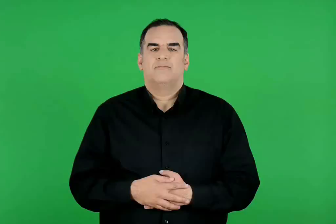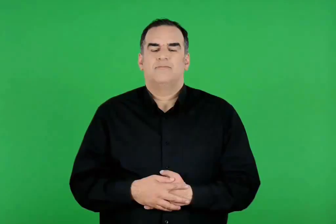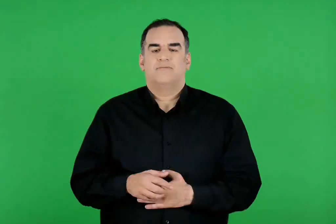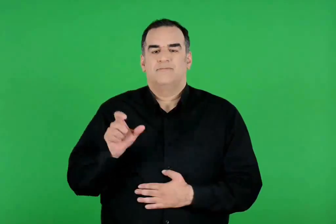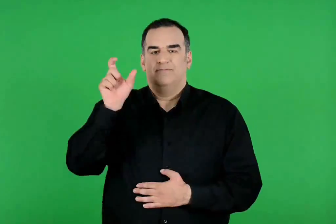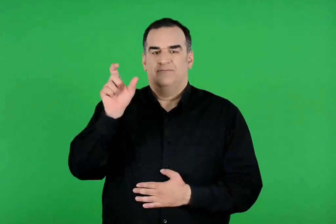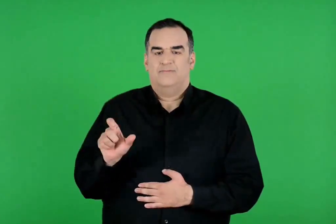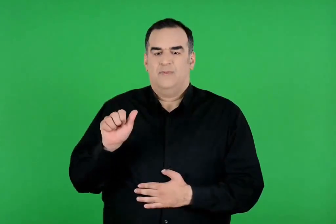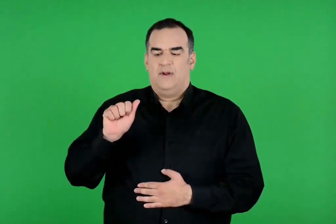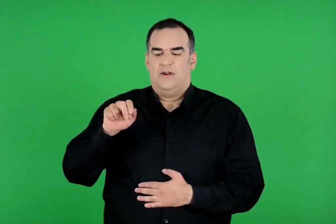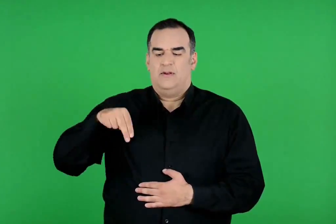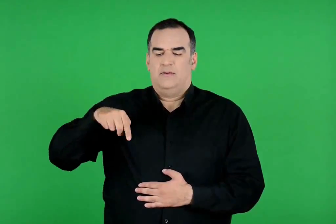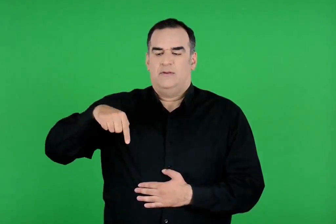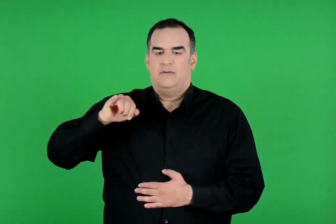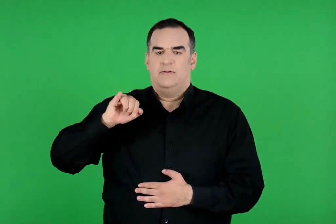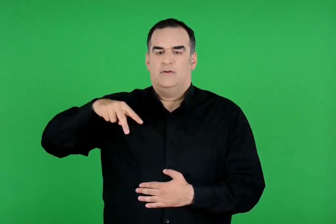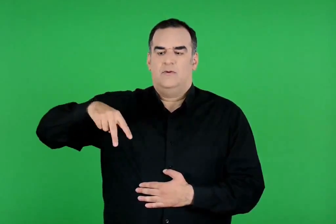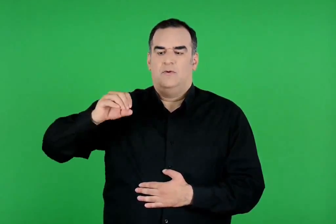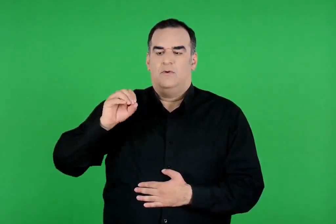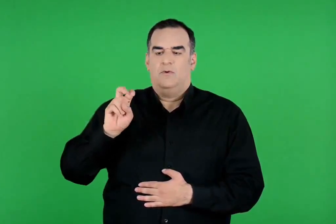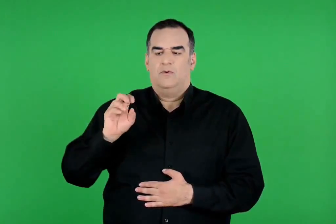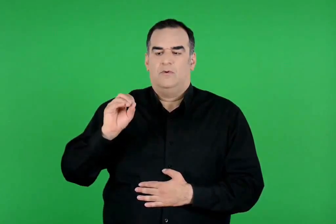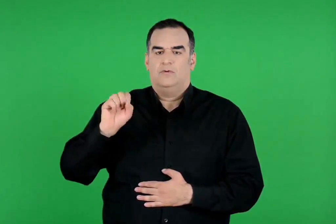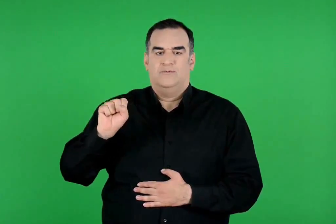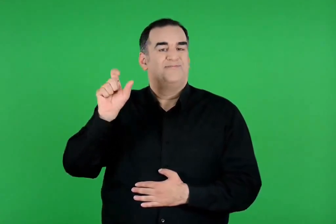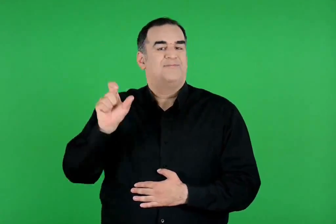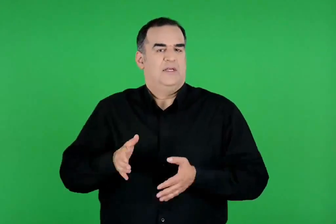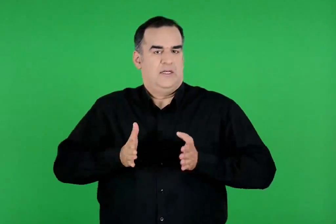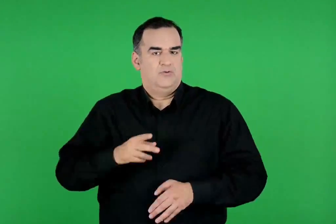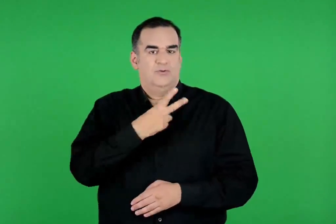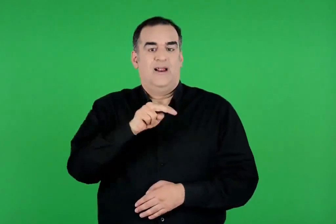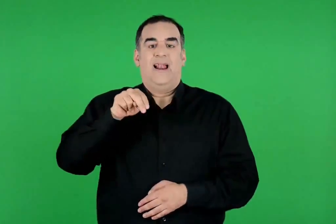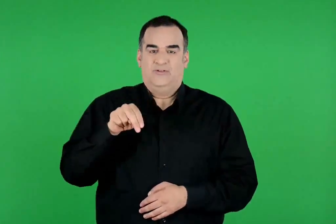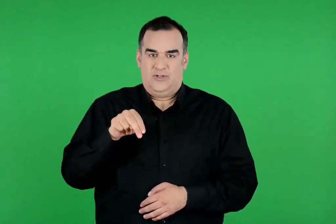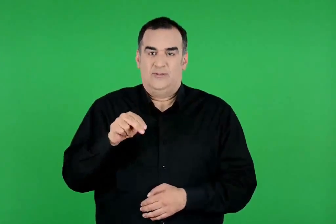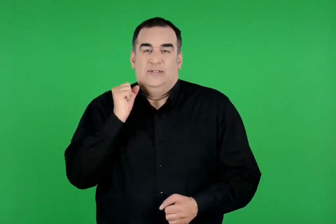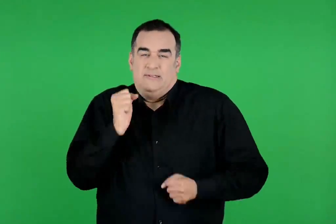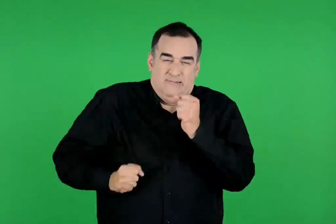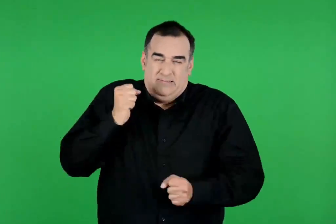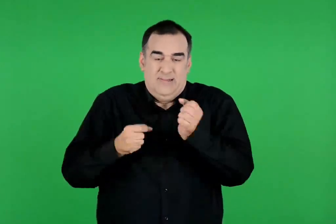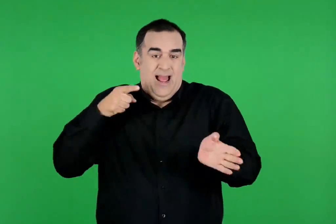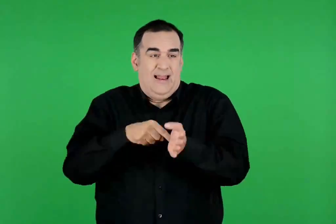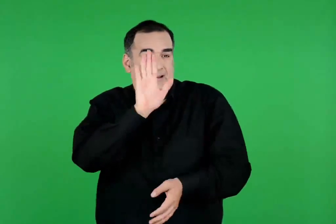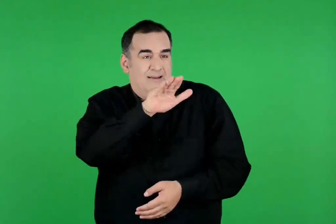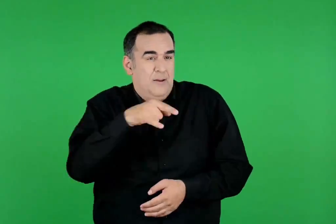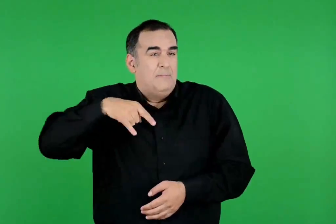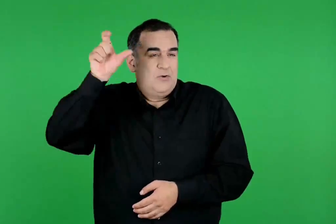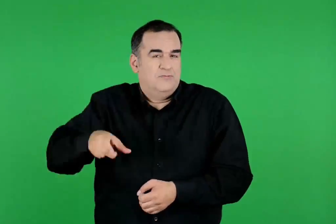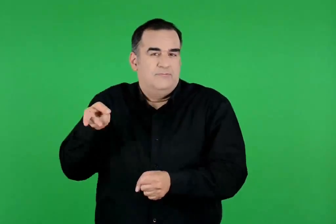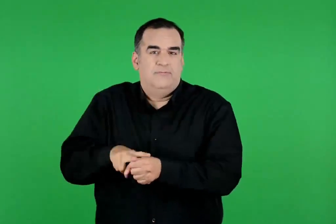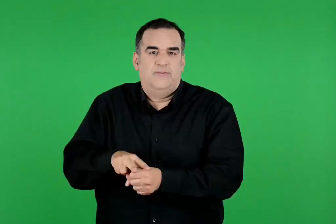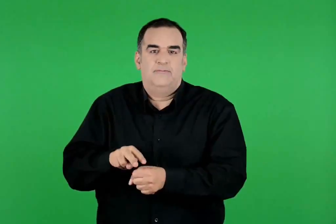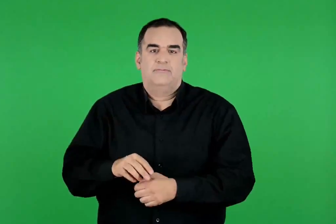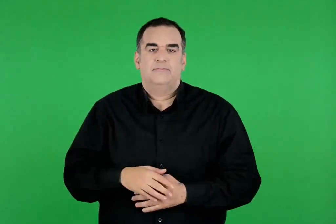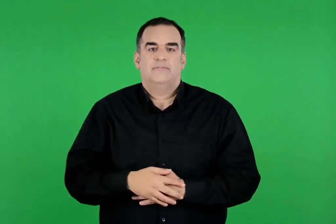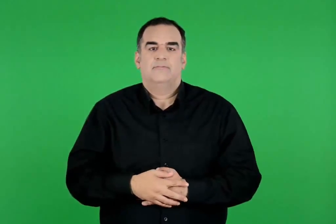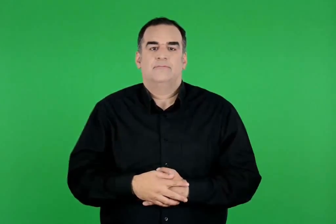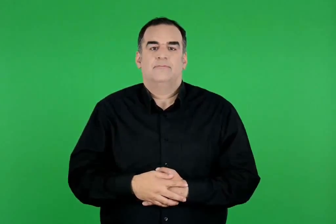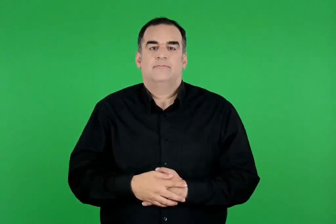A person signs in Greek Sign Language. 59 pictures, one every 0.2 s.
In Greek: την είδηση του θανάτου του πάτροκλου έφερε στον αχιλλέα ο γιος του νέστορα , ο αντίλοχος
